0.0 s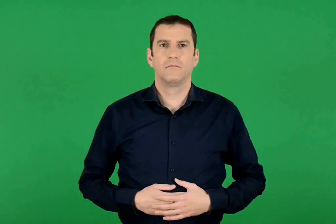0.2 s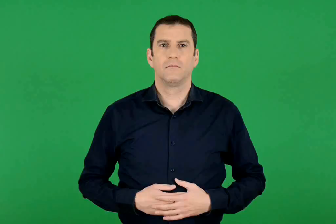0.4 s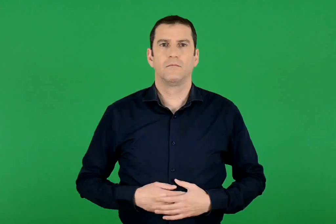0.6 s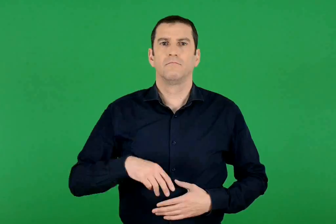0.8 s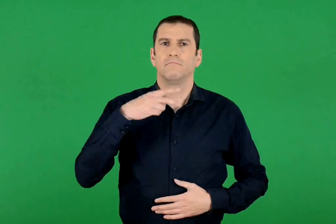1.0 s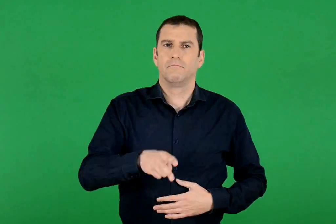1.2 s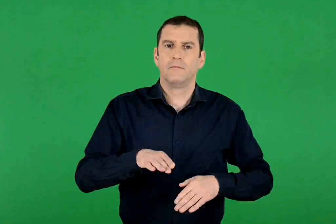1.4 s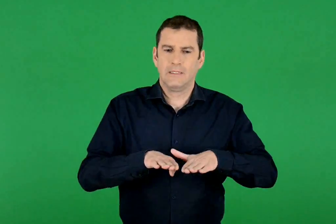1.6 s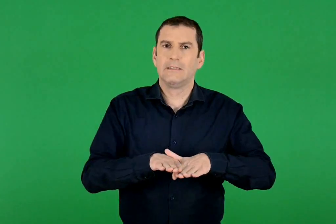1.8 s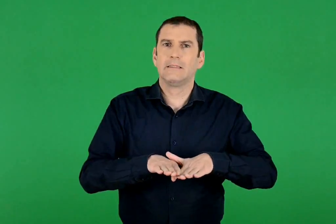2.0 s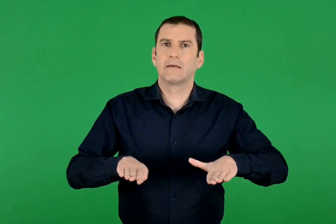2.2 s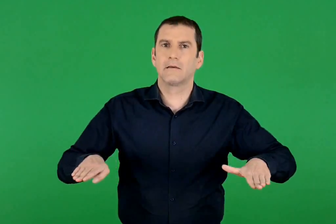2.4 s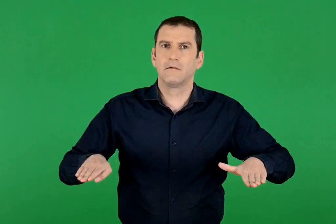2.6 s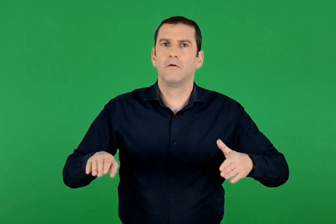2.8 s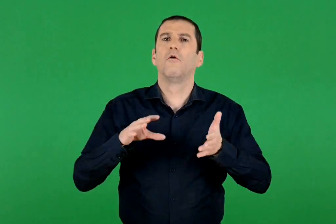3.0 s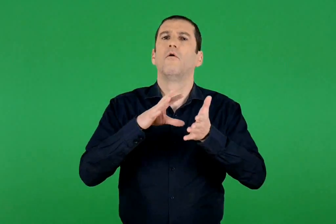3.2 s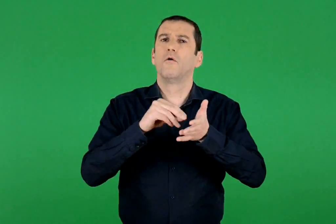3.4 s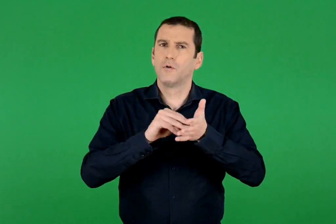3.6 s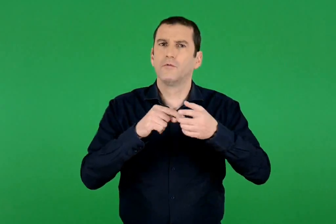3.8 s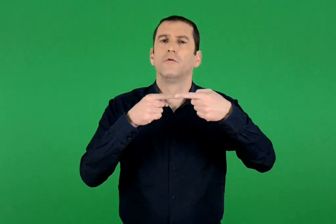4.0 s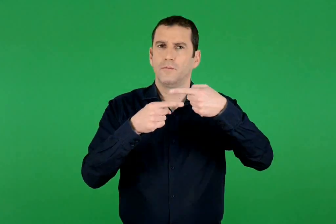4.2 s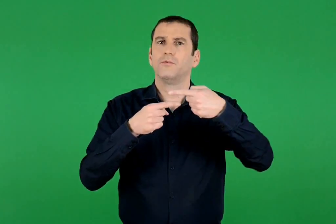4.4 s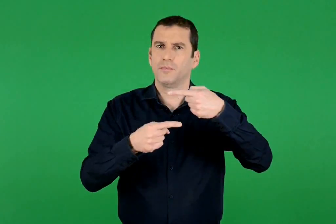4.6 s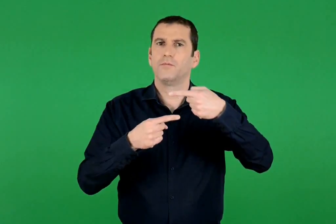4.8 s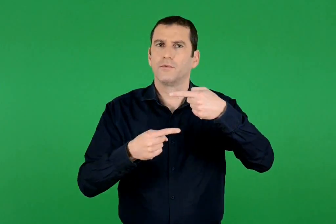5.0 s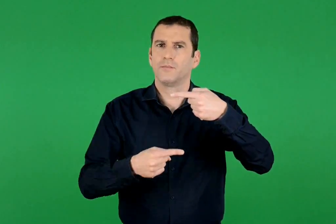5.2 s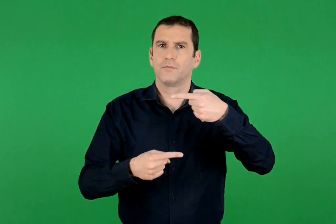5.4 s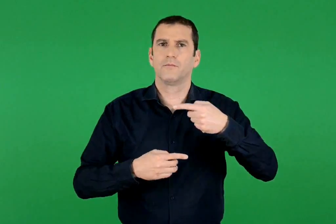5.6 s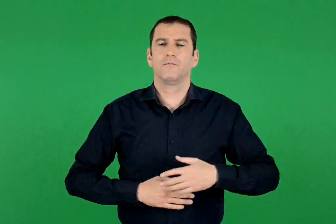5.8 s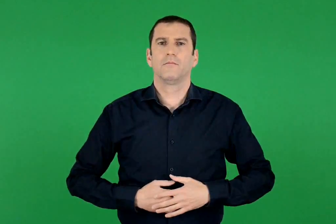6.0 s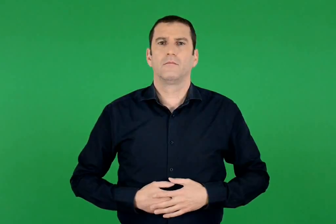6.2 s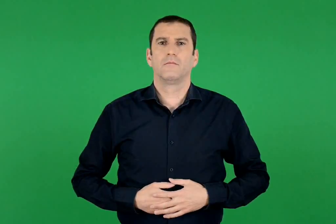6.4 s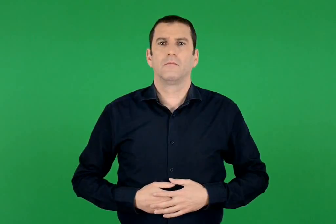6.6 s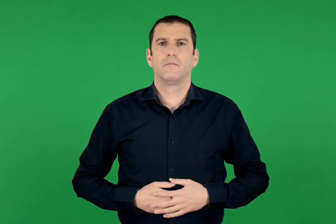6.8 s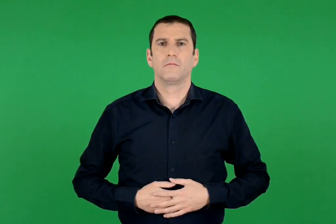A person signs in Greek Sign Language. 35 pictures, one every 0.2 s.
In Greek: της στεριάς όπως
